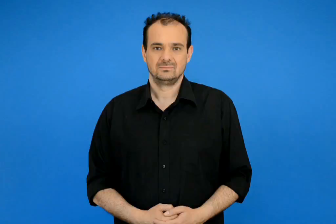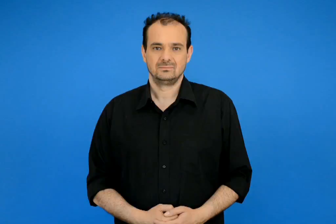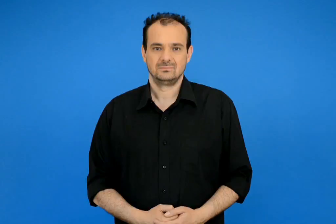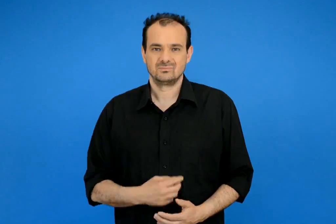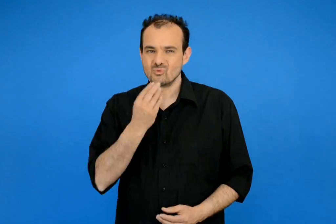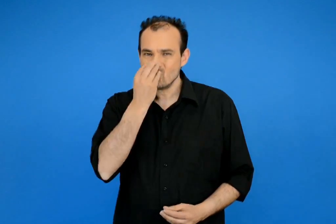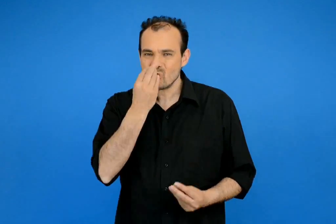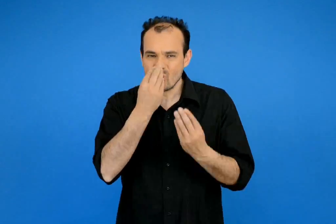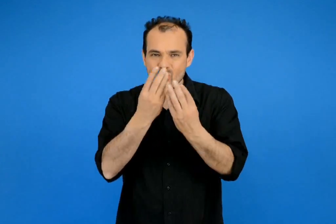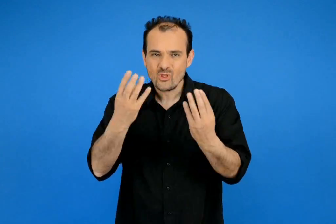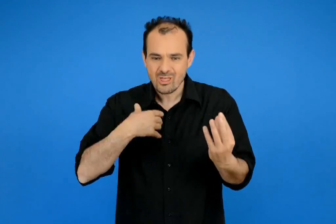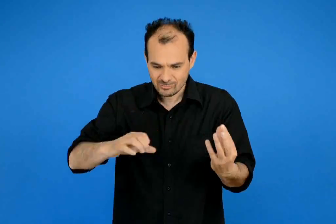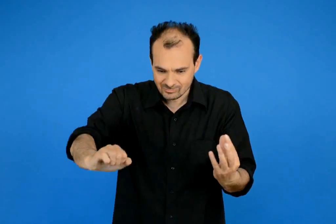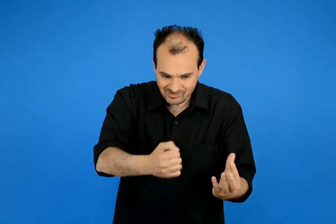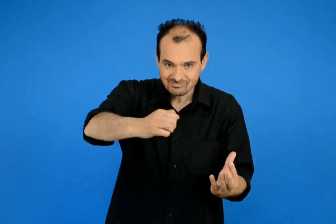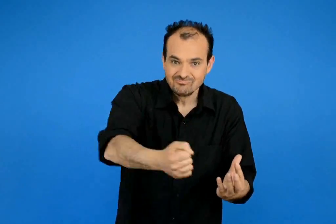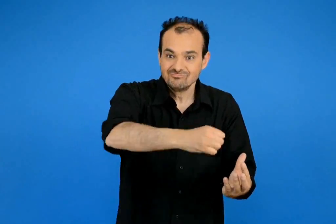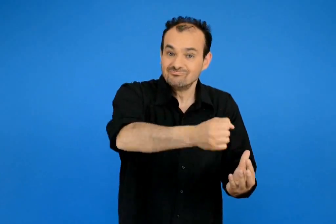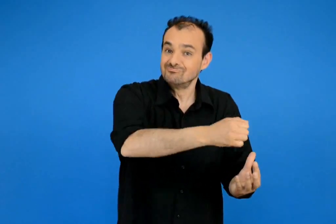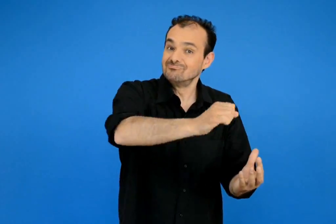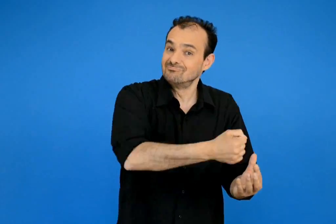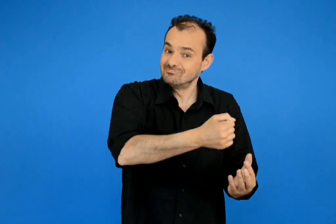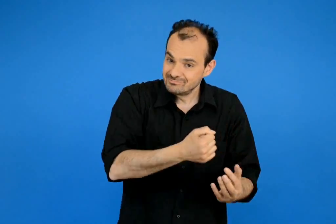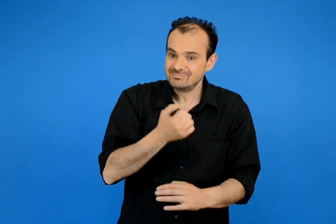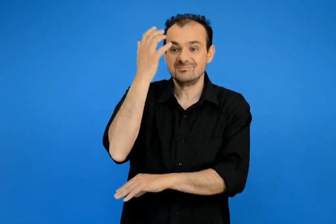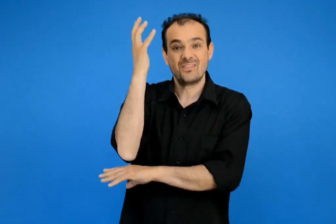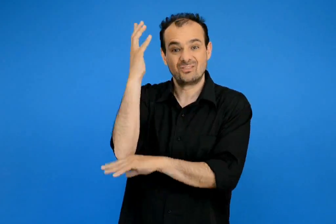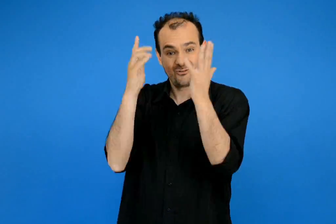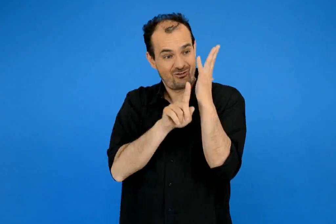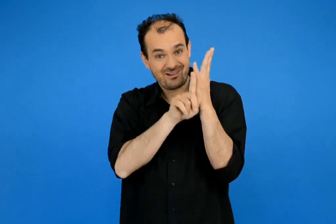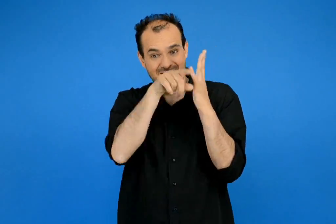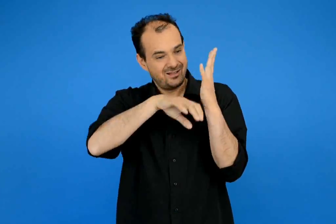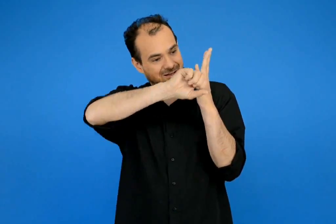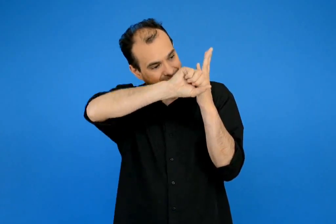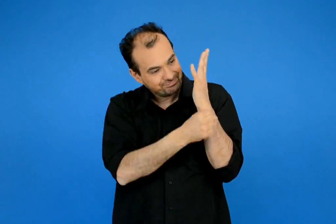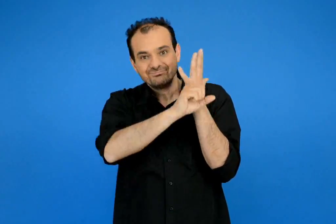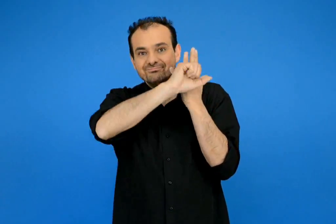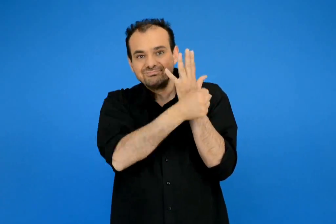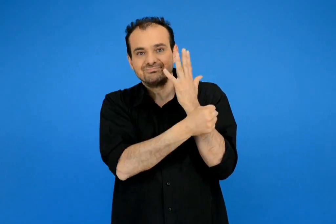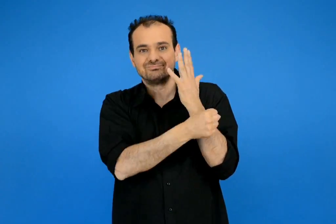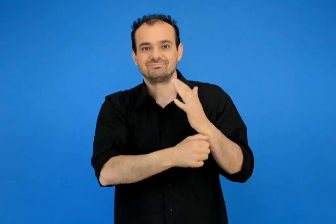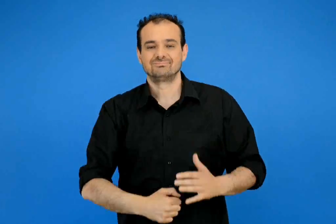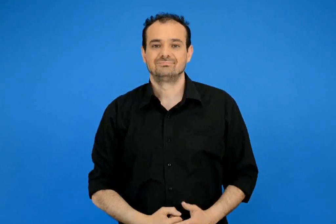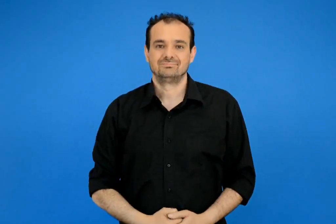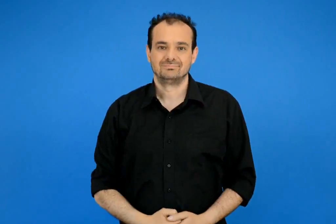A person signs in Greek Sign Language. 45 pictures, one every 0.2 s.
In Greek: κόβω τα λουλούδια και σπάω τα κλαδιά από τα δέντρα
